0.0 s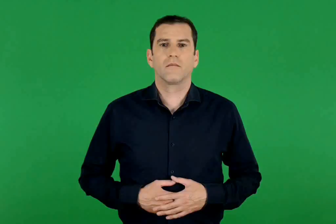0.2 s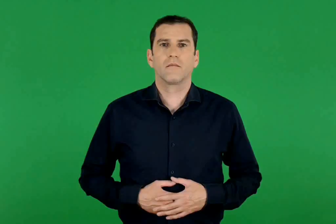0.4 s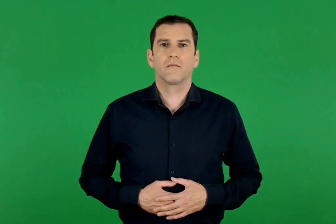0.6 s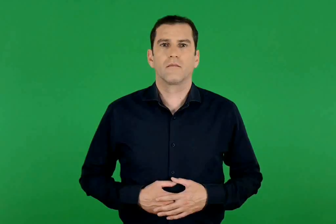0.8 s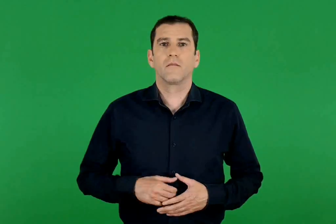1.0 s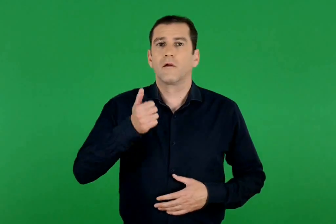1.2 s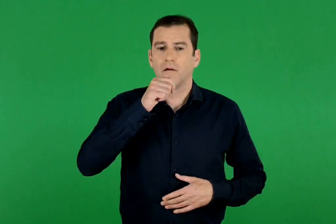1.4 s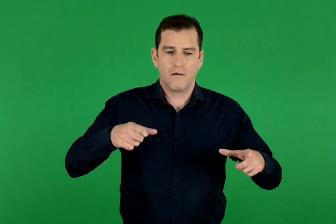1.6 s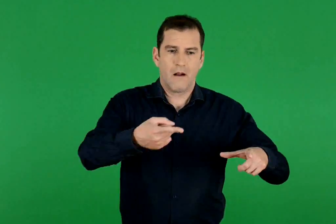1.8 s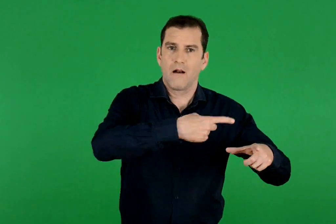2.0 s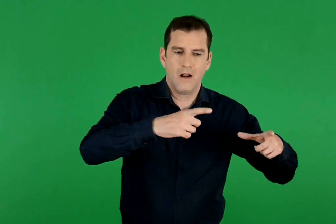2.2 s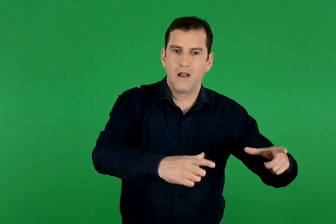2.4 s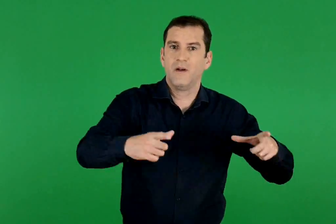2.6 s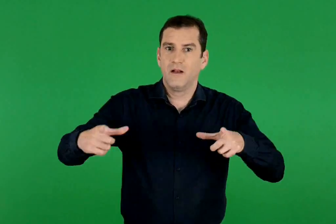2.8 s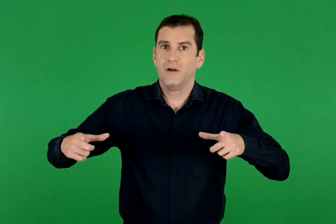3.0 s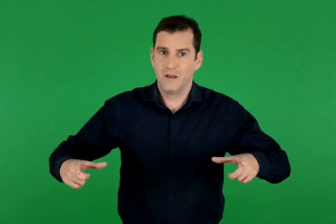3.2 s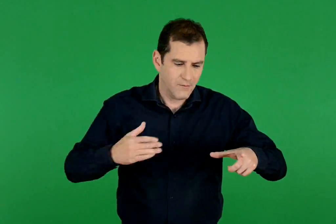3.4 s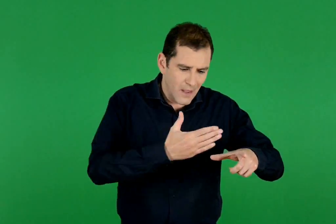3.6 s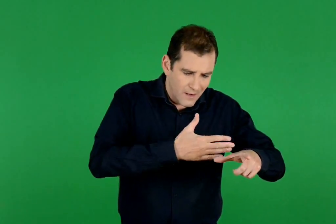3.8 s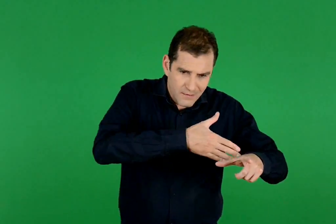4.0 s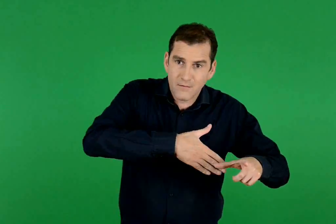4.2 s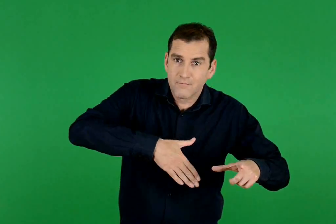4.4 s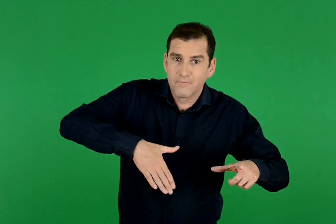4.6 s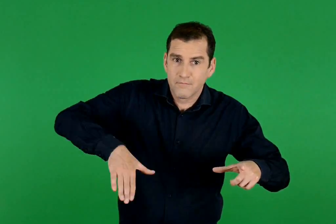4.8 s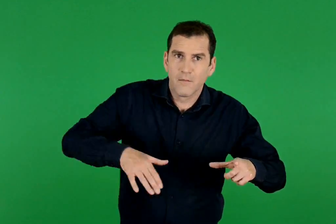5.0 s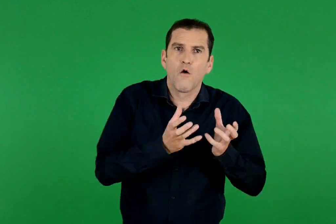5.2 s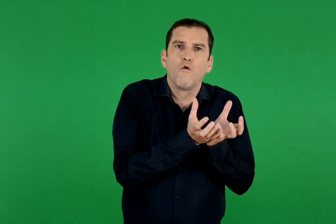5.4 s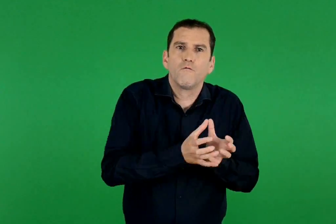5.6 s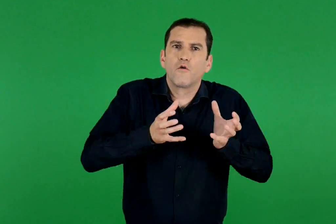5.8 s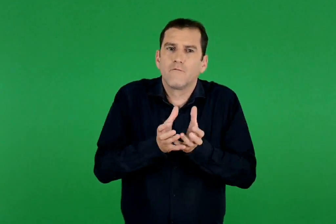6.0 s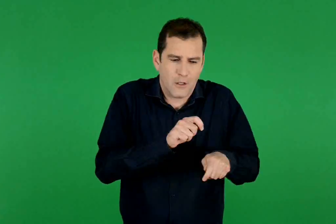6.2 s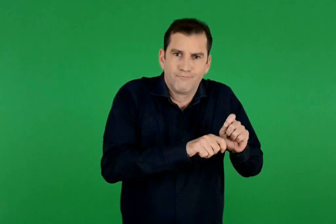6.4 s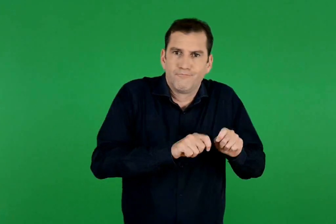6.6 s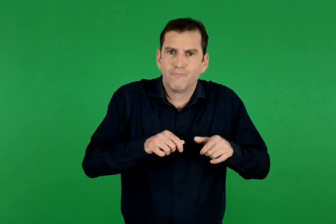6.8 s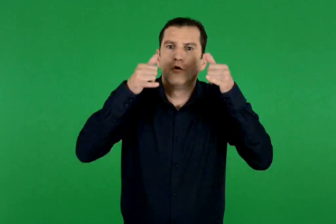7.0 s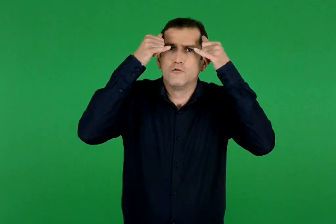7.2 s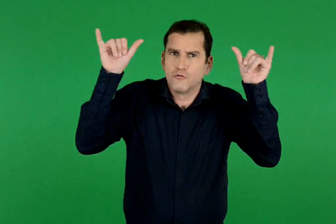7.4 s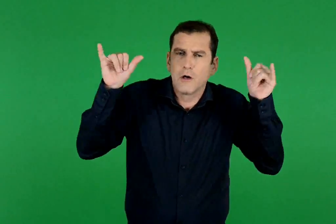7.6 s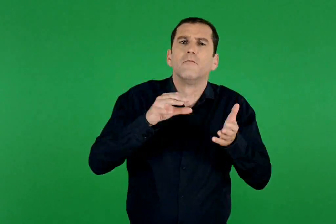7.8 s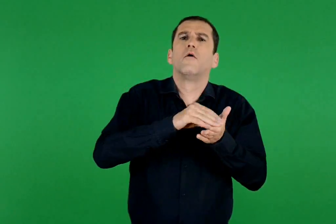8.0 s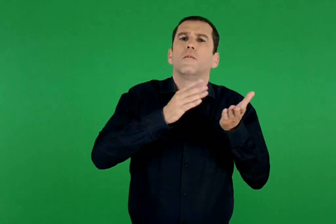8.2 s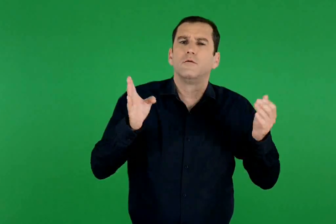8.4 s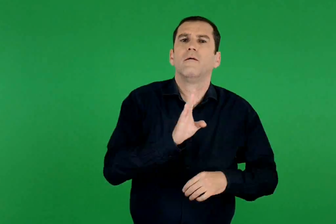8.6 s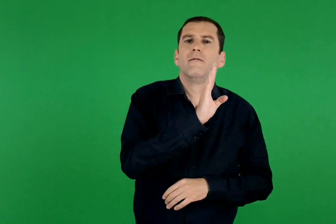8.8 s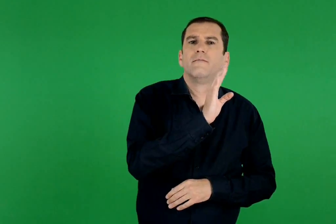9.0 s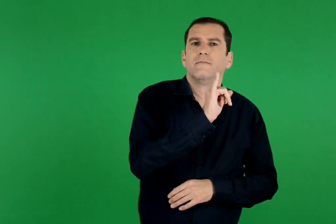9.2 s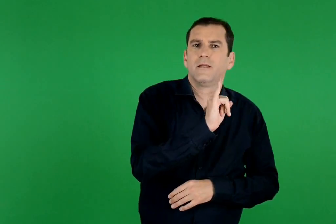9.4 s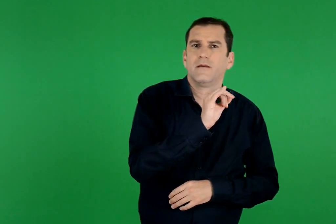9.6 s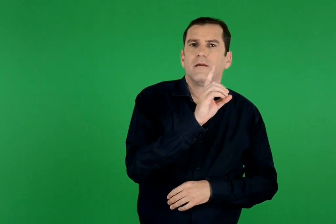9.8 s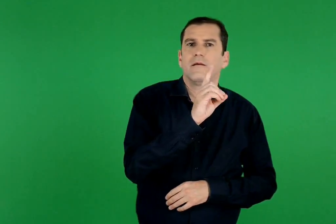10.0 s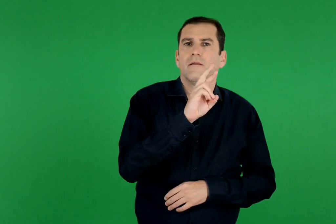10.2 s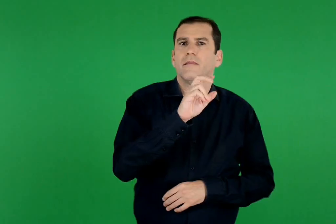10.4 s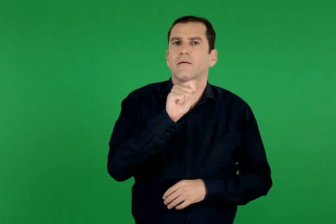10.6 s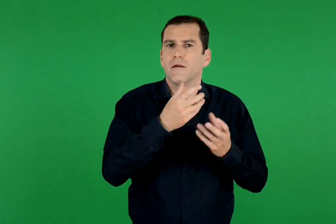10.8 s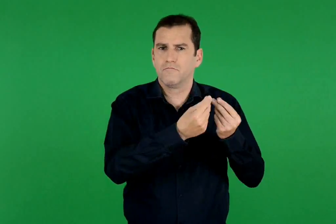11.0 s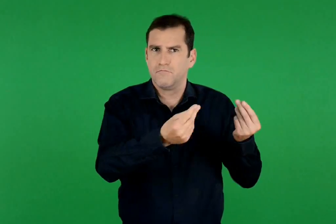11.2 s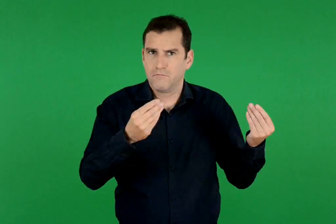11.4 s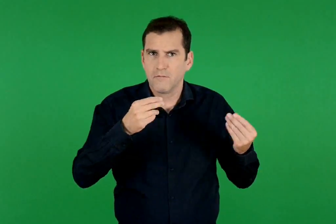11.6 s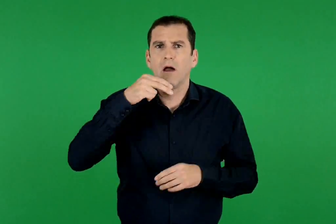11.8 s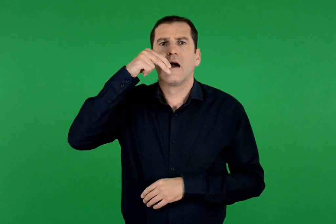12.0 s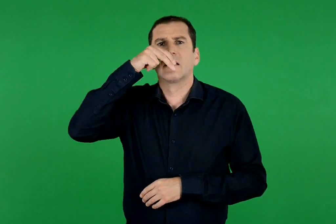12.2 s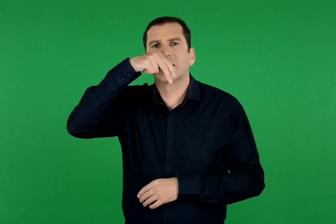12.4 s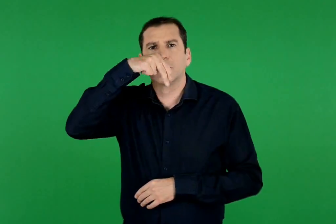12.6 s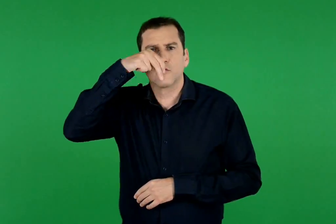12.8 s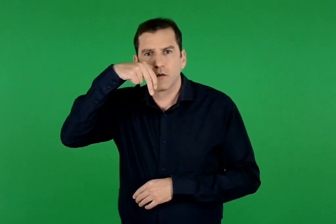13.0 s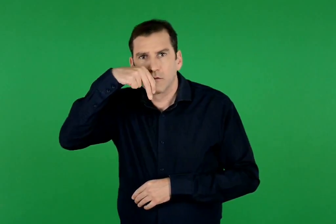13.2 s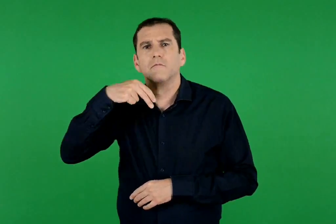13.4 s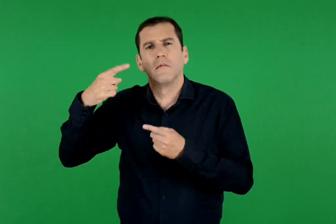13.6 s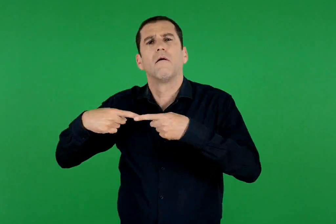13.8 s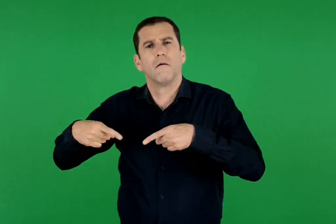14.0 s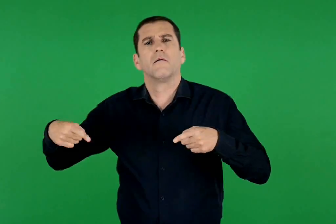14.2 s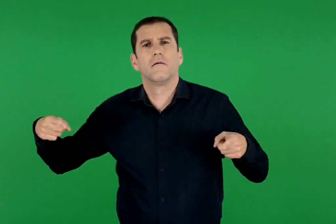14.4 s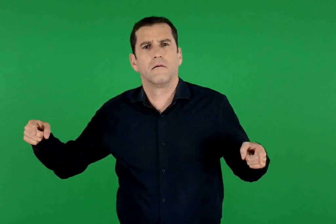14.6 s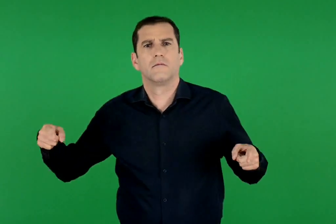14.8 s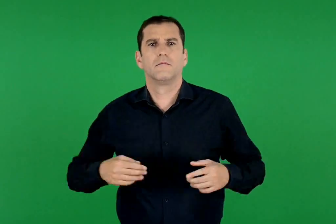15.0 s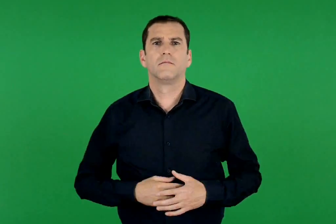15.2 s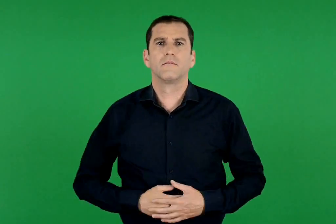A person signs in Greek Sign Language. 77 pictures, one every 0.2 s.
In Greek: στις άκρες των λιμνών φτιάχνουν τις φωλιές τους ζώα όπως οι βίδρες , οι κάστορες και άλλα.
